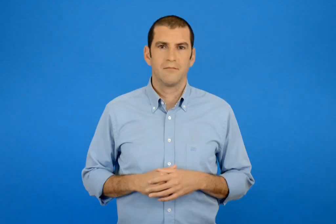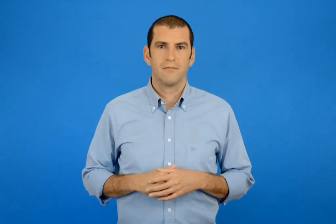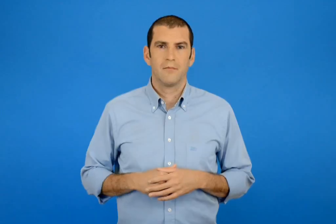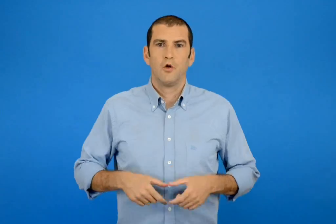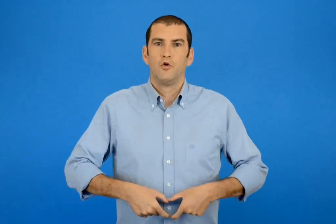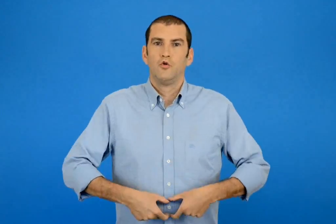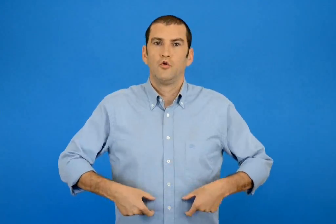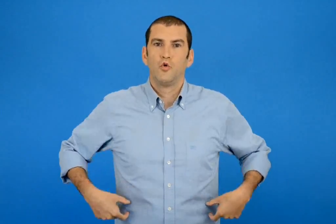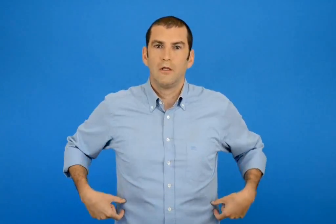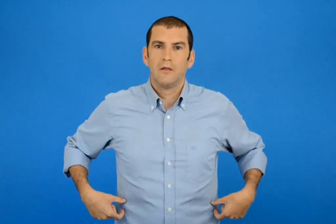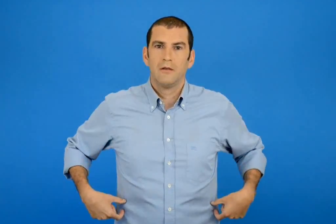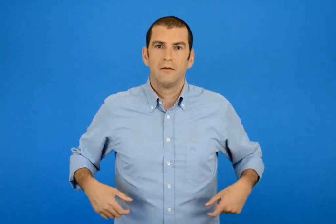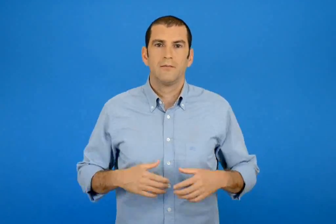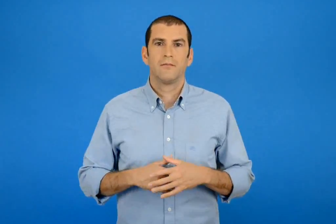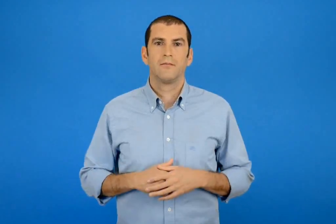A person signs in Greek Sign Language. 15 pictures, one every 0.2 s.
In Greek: ζώνη
